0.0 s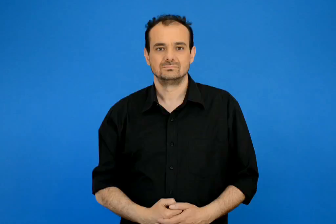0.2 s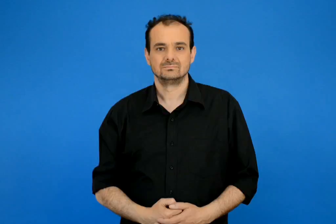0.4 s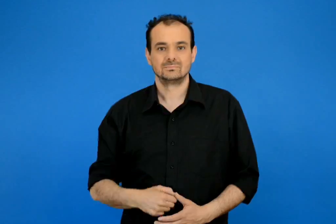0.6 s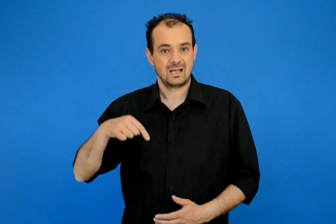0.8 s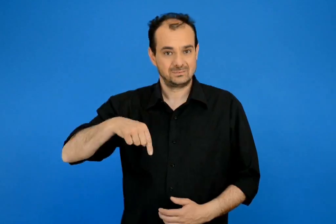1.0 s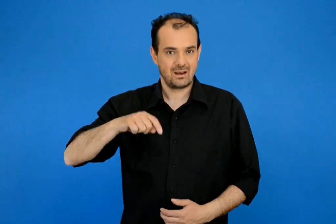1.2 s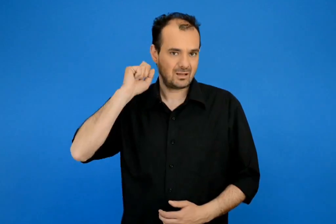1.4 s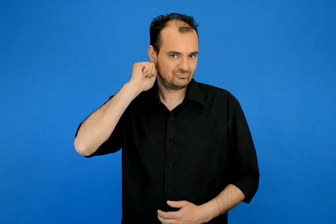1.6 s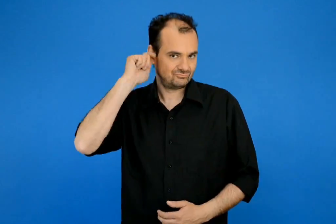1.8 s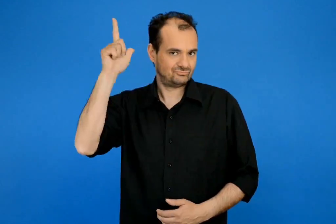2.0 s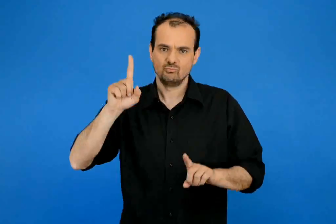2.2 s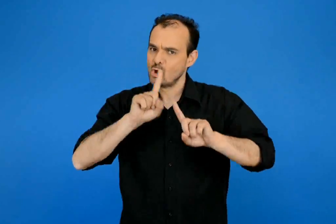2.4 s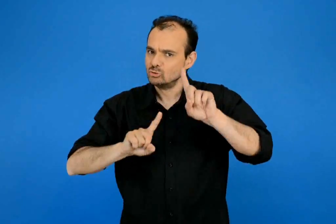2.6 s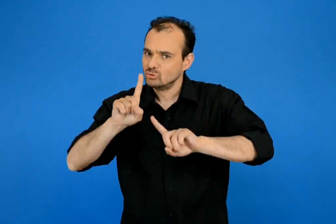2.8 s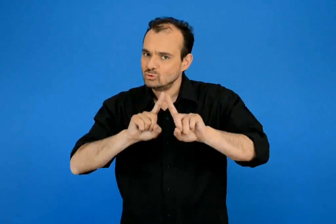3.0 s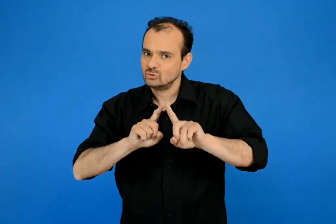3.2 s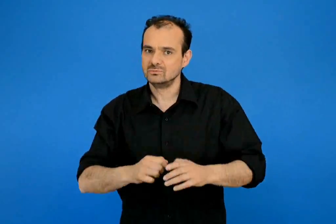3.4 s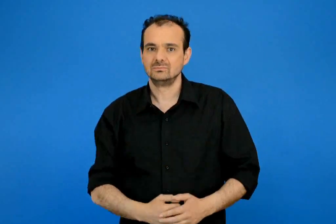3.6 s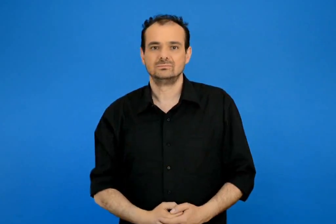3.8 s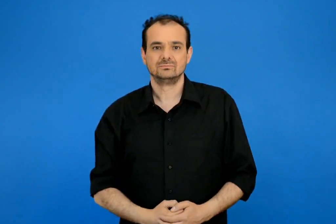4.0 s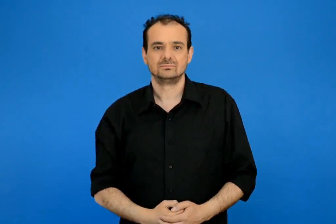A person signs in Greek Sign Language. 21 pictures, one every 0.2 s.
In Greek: ποιος γιορτάζει σήμερα ;
